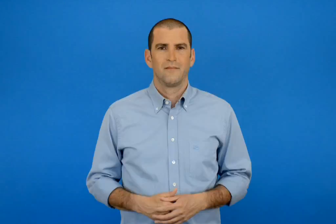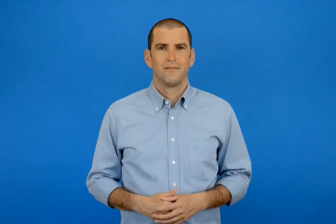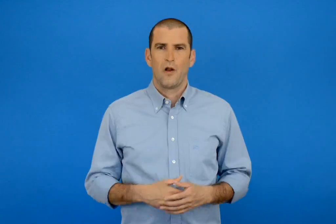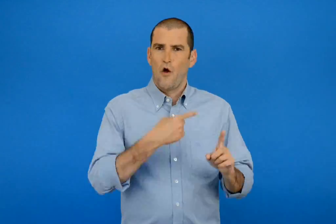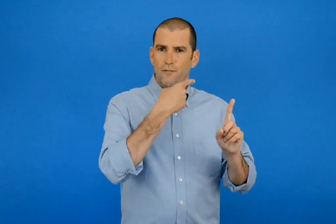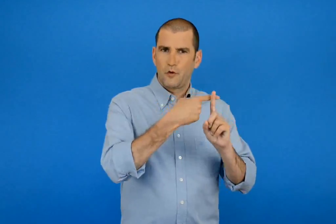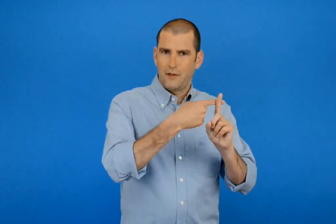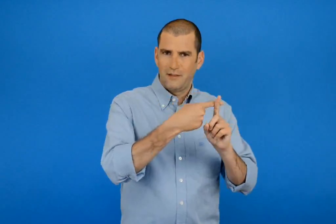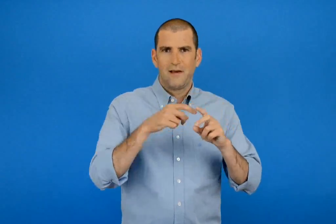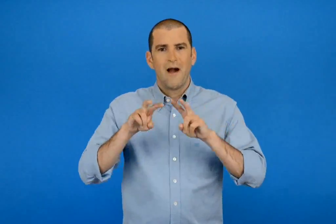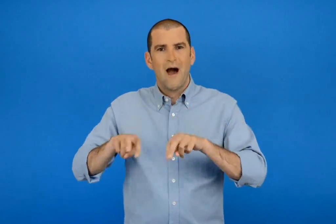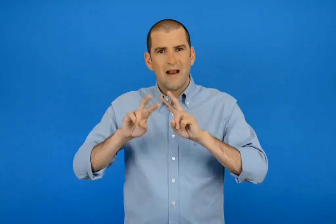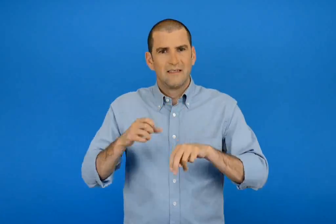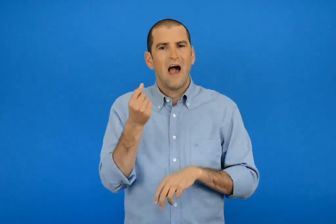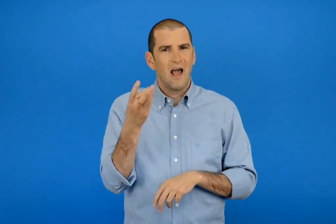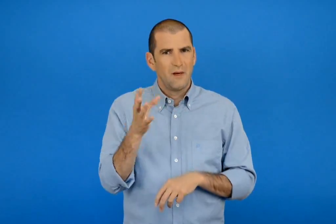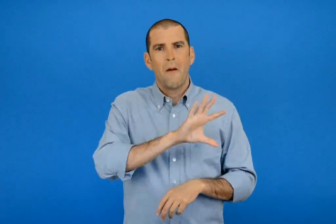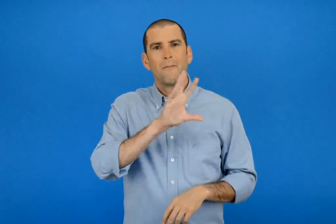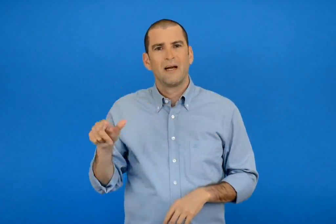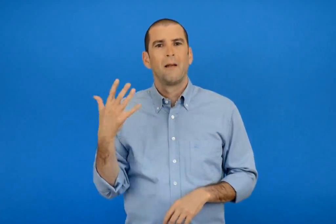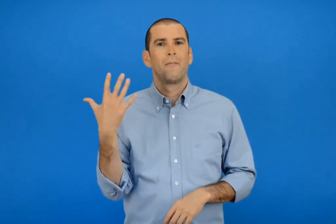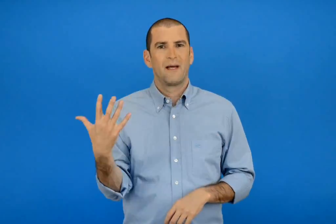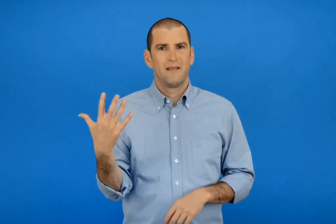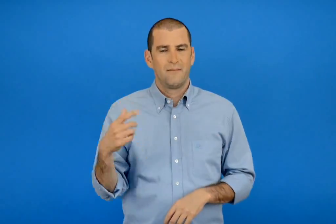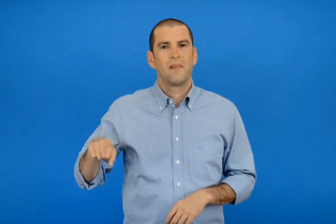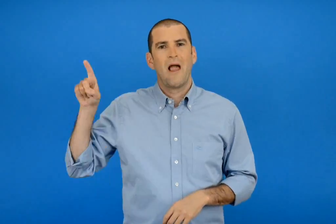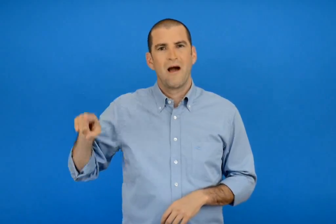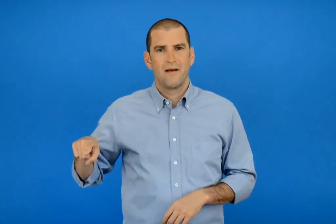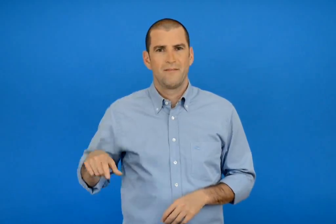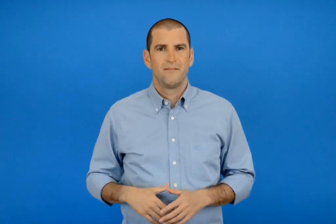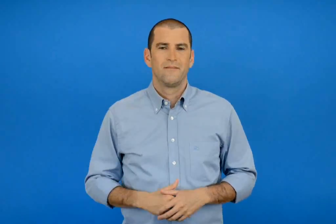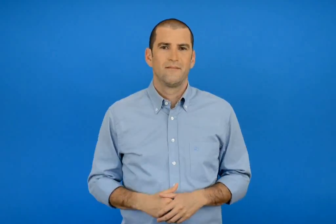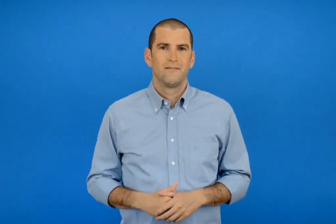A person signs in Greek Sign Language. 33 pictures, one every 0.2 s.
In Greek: πρόσθεση και ανάλυση των αριθμών μέχρι το 5
